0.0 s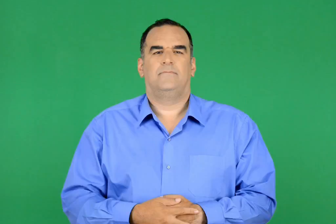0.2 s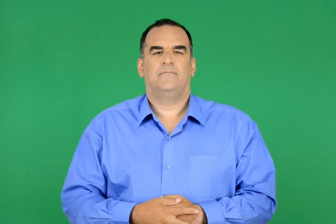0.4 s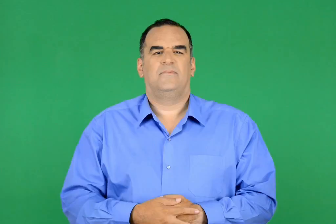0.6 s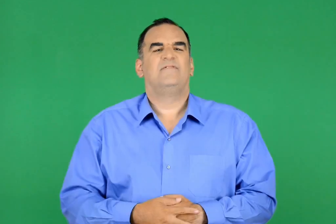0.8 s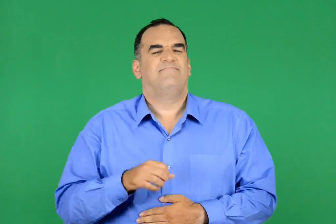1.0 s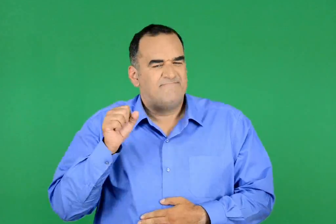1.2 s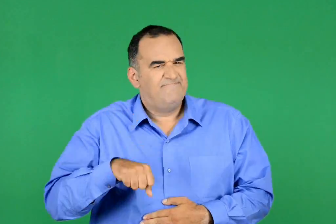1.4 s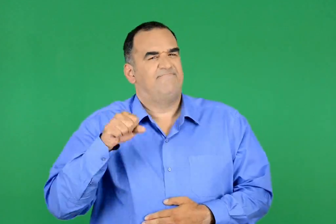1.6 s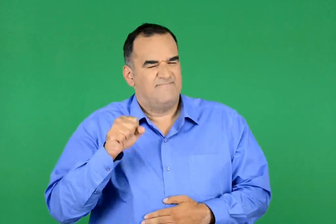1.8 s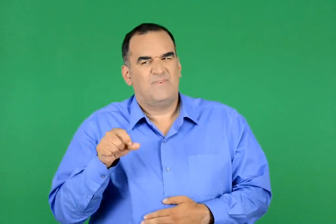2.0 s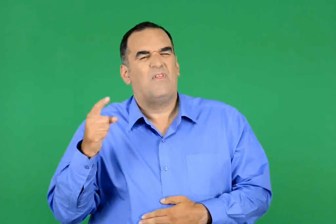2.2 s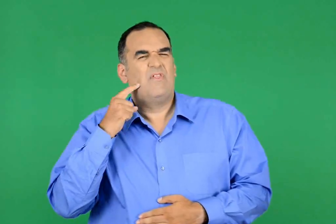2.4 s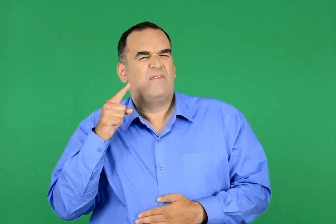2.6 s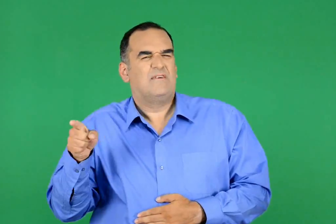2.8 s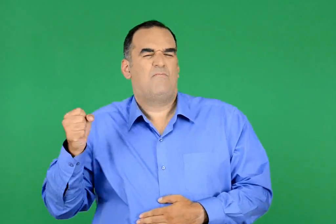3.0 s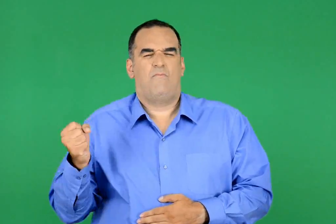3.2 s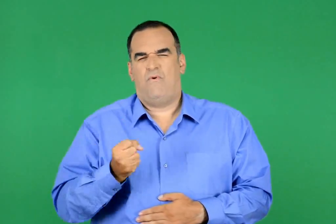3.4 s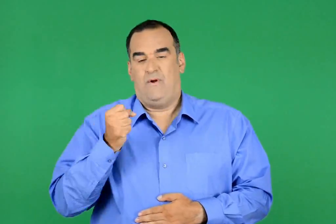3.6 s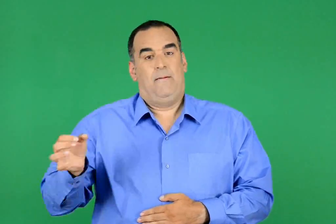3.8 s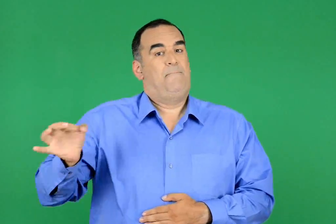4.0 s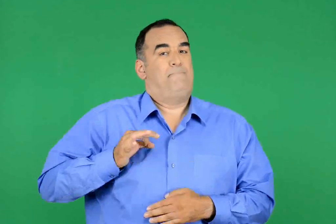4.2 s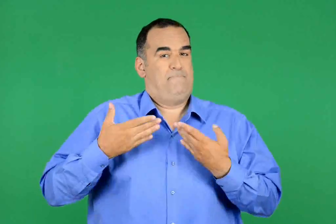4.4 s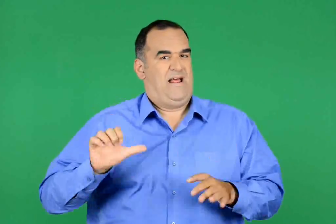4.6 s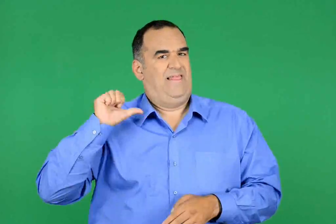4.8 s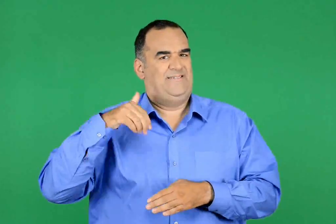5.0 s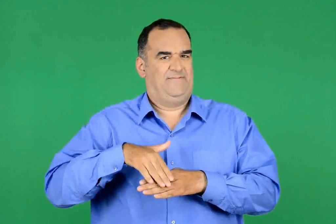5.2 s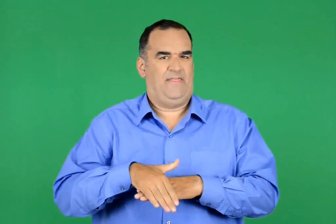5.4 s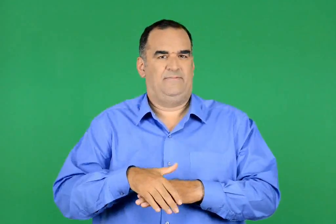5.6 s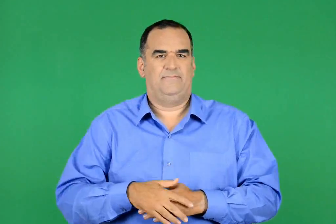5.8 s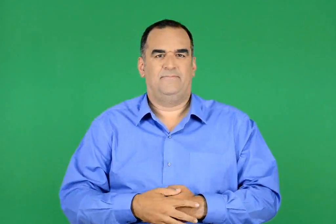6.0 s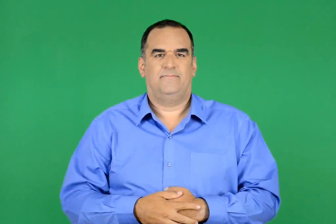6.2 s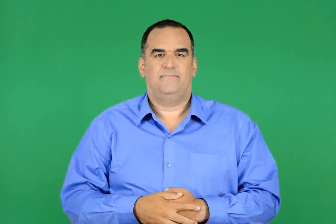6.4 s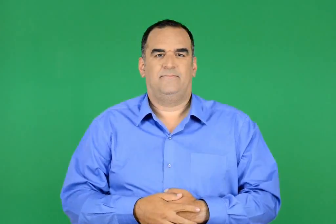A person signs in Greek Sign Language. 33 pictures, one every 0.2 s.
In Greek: μα ναι του πονούν τα δόντια του. μου το είπε χθες το βράδυ
